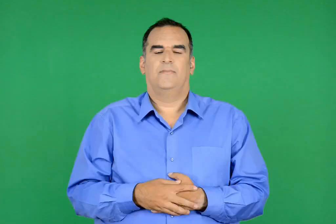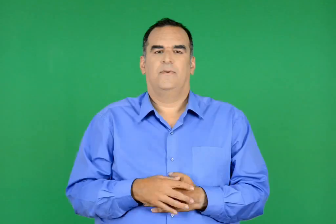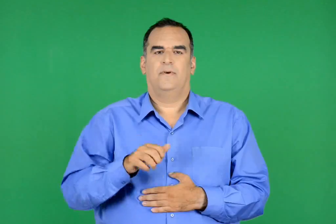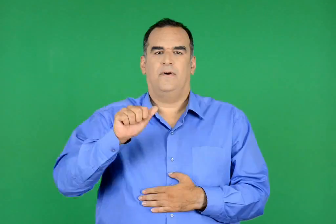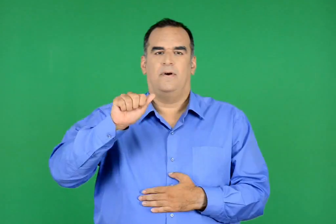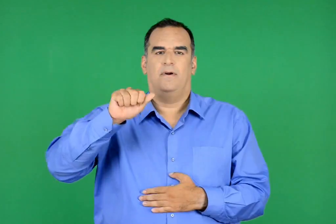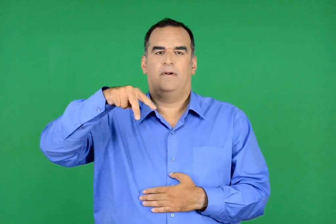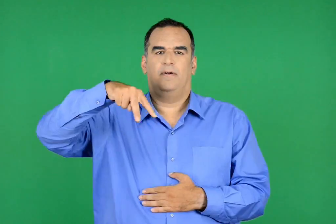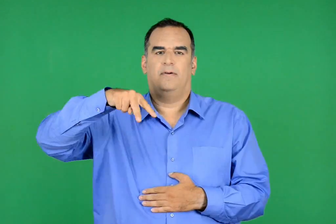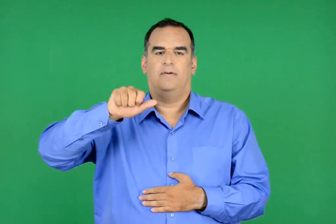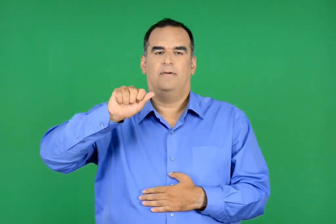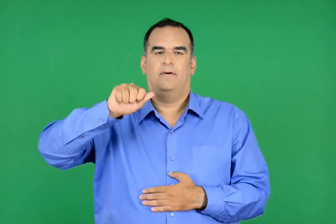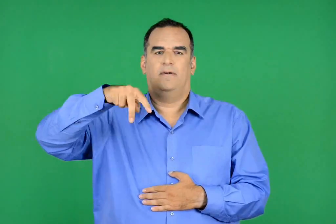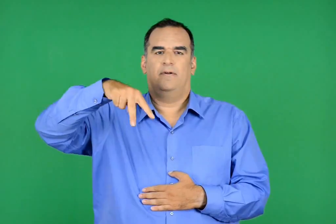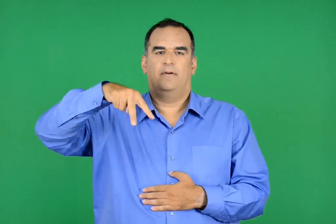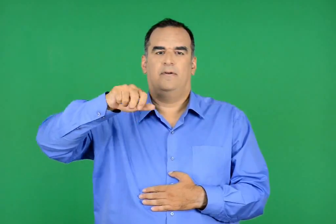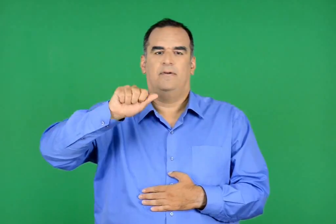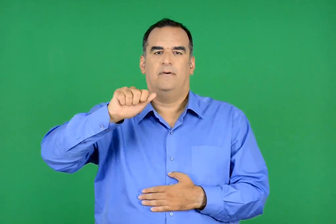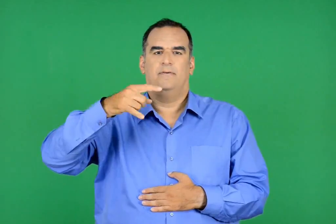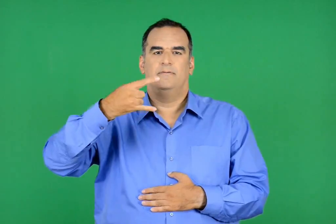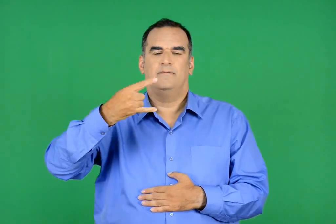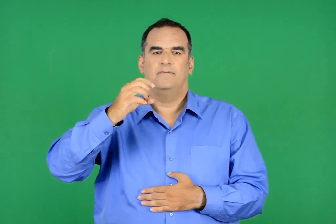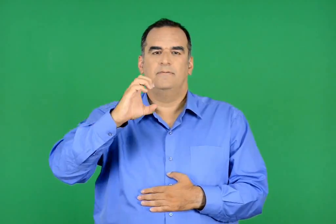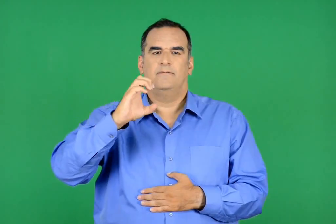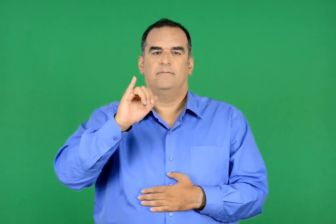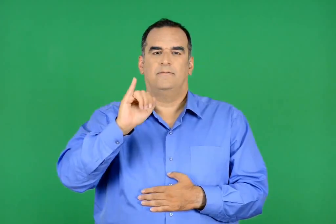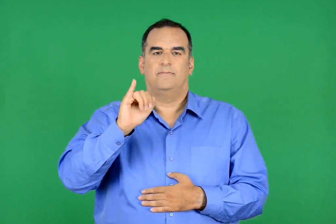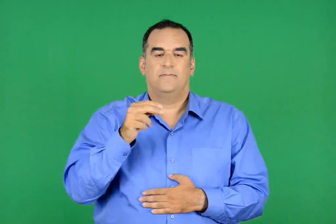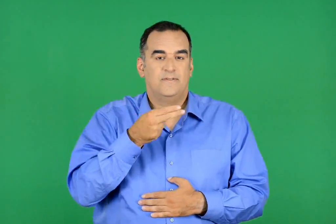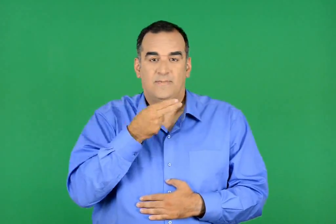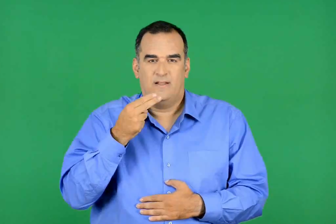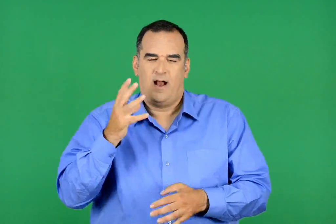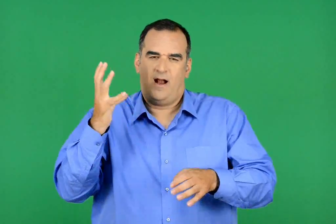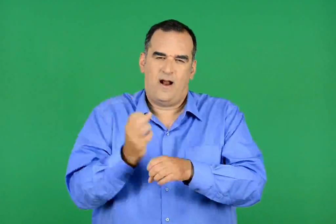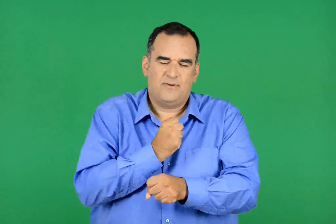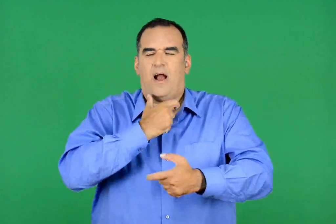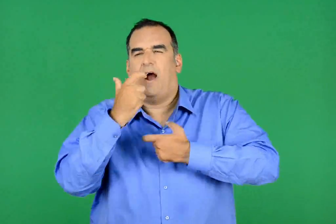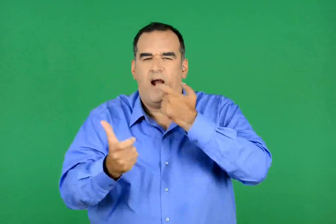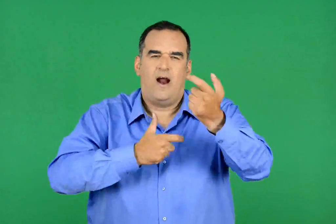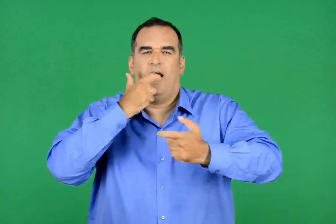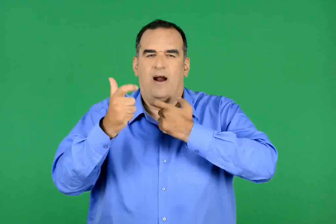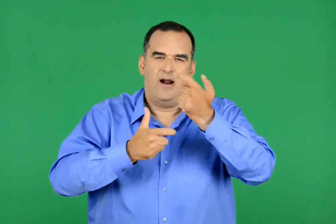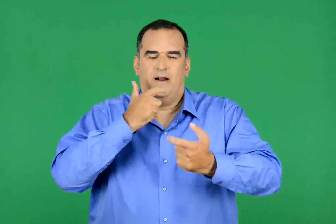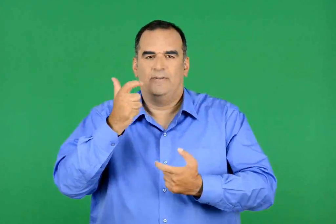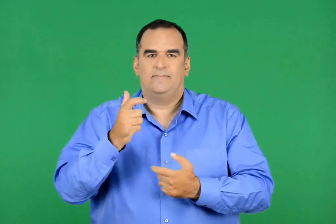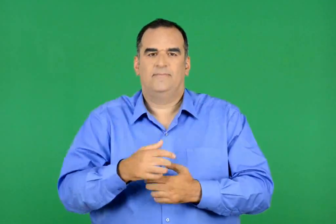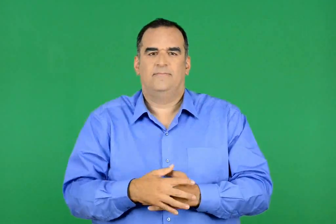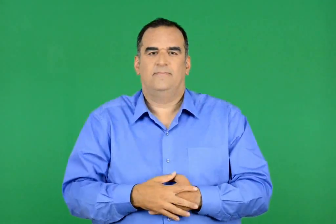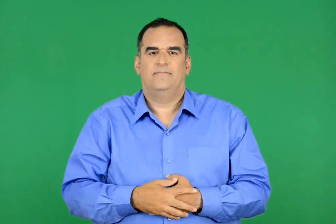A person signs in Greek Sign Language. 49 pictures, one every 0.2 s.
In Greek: αλαλάζει κραυγάζει θριαμβευτικά
